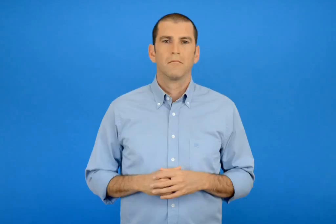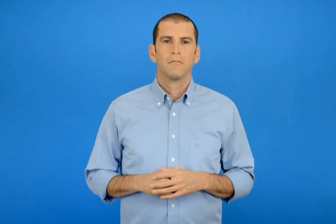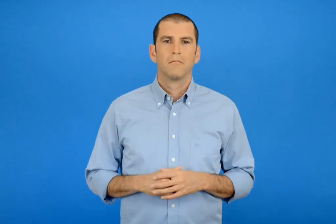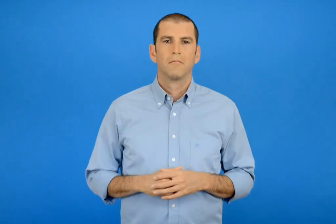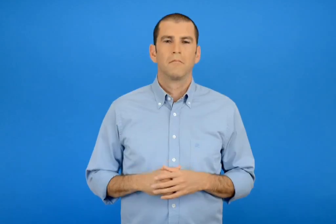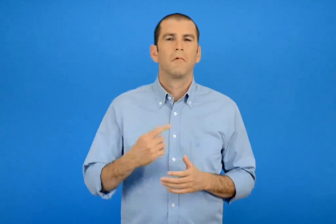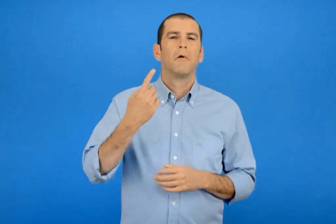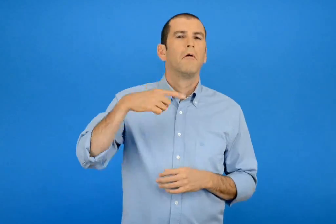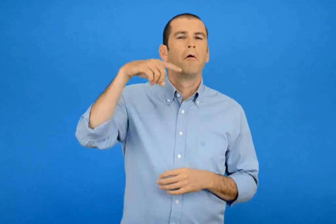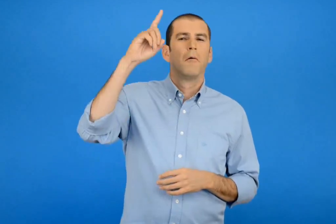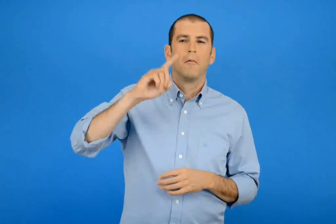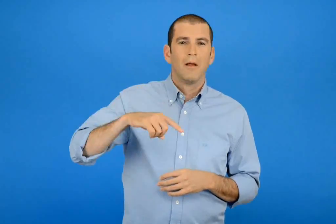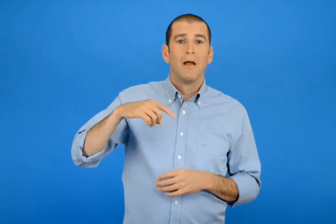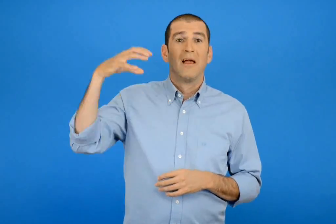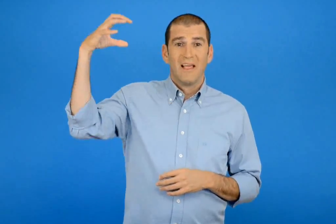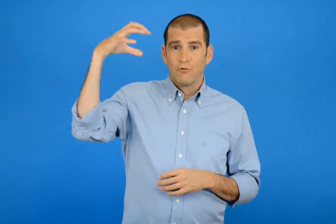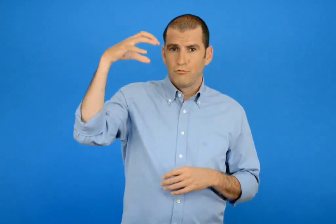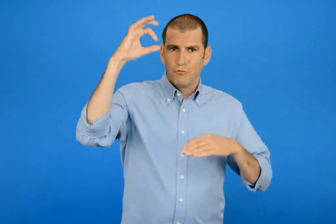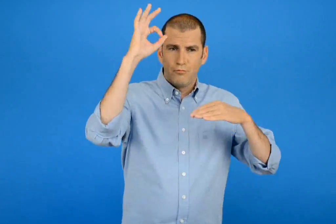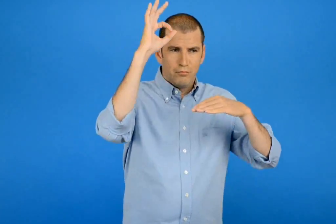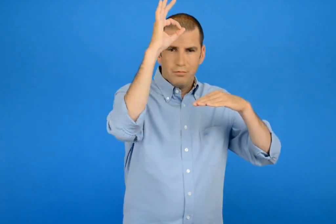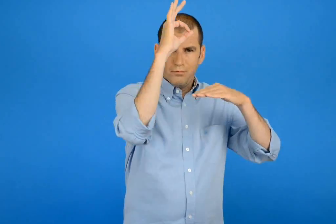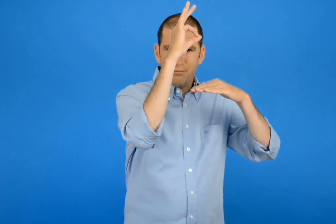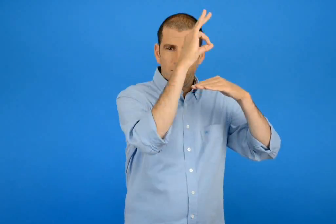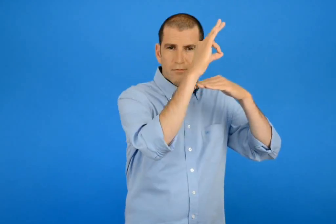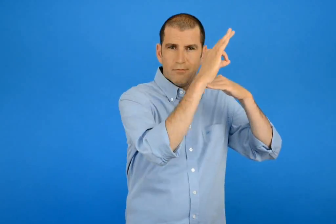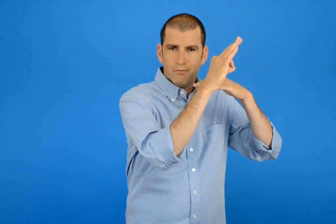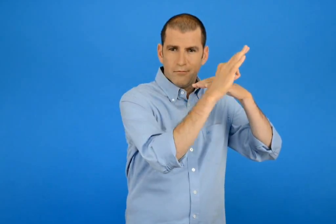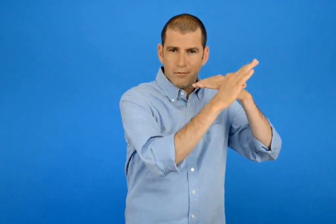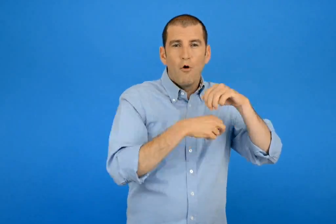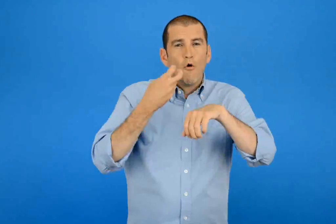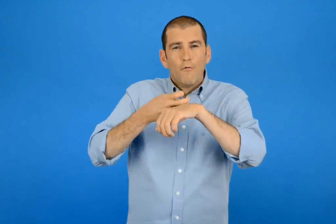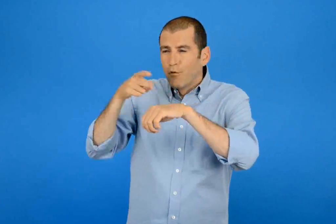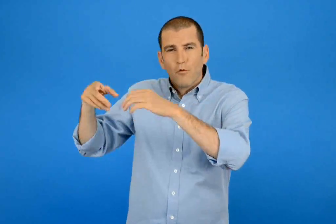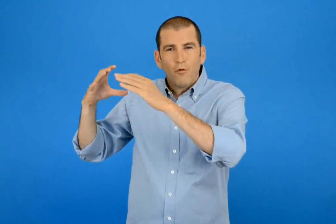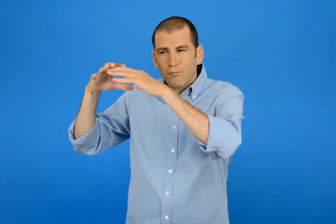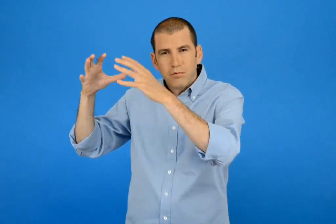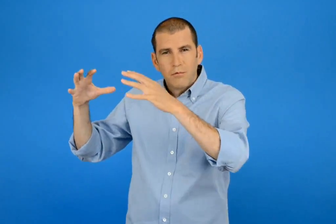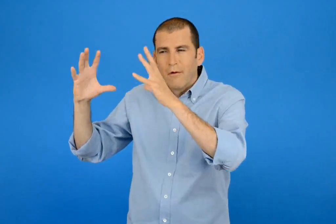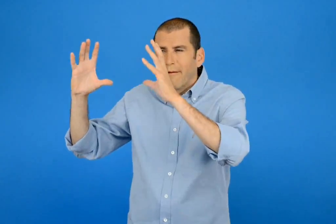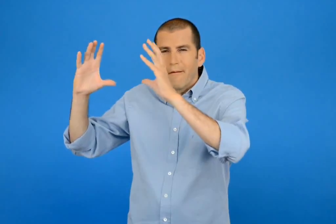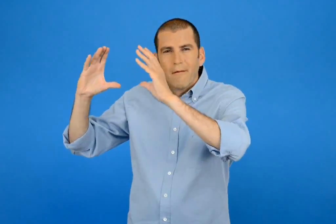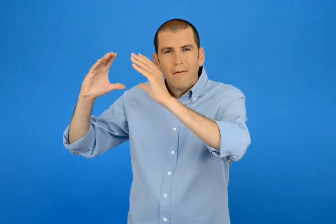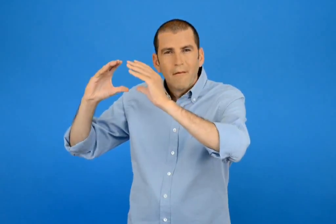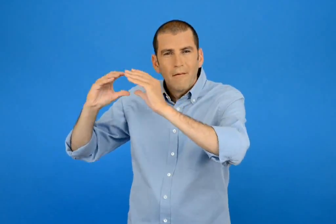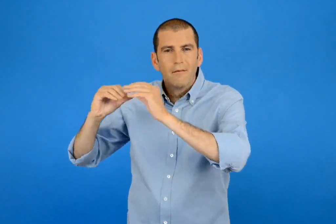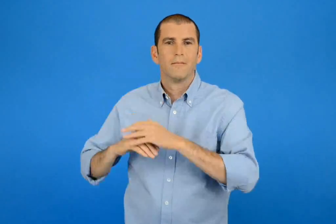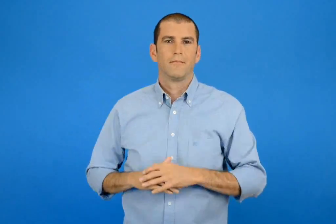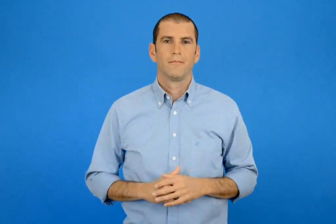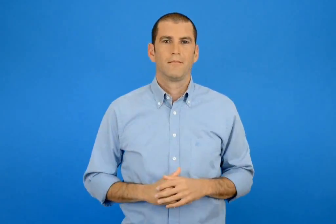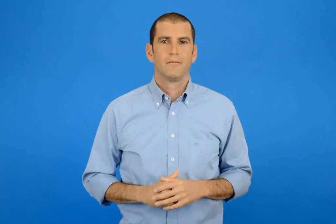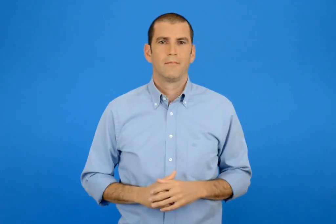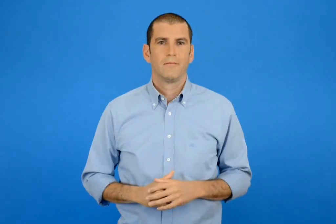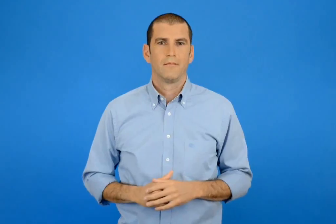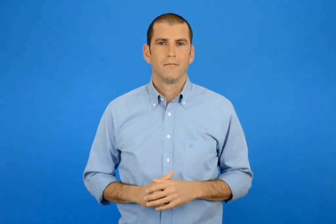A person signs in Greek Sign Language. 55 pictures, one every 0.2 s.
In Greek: κάποιο δειλινό όταν ο ήλιος καλησπέριζε τη νύχτα που σκαρφάλωνε πίσω από το βουνό
